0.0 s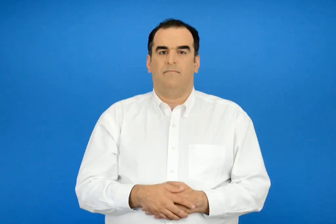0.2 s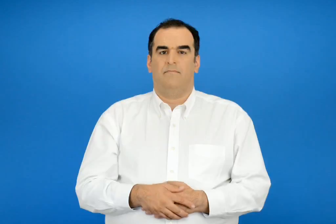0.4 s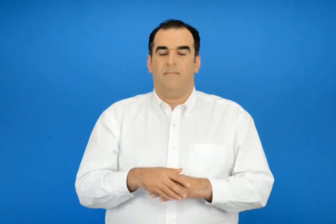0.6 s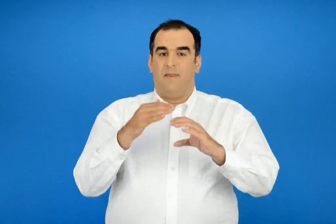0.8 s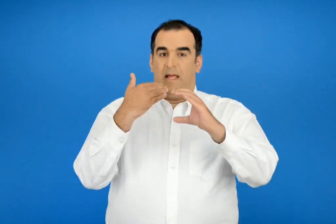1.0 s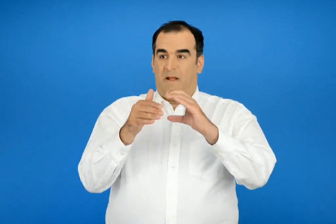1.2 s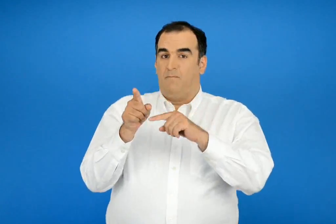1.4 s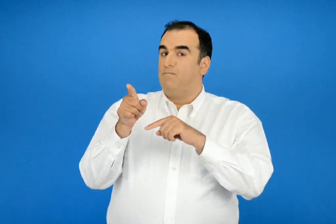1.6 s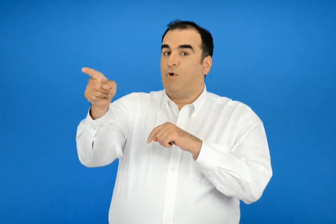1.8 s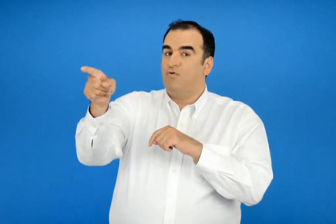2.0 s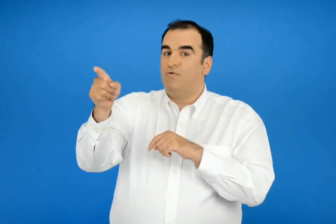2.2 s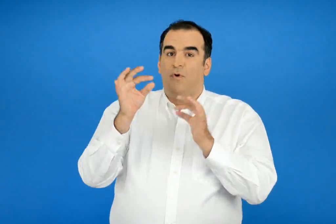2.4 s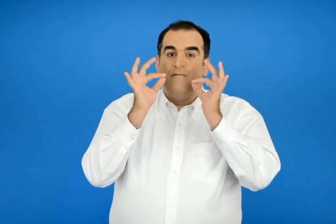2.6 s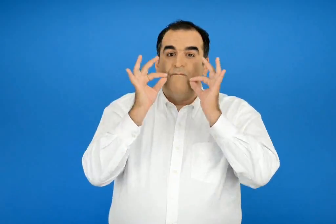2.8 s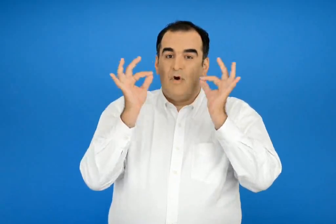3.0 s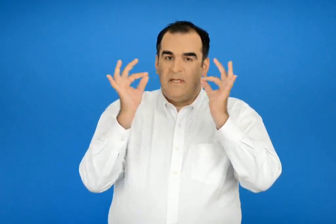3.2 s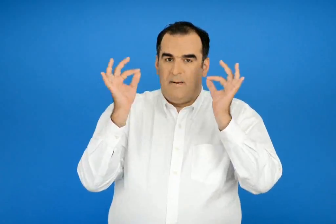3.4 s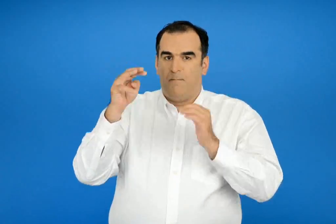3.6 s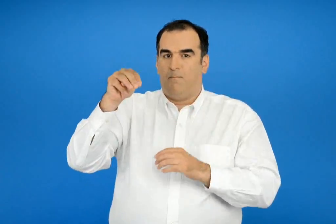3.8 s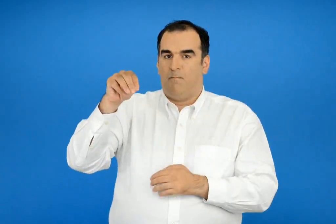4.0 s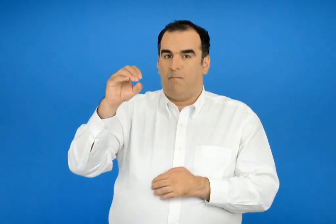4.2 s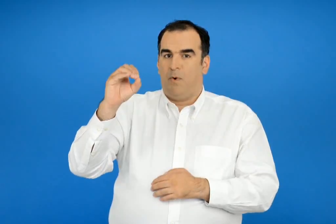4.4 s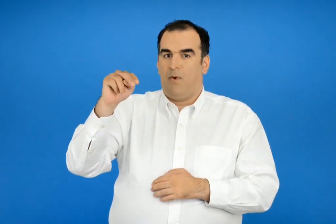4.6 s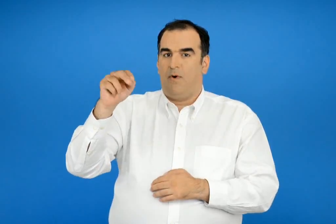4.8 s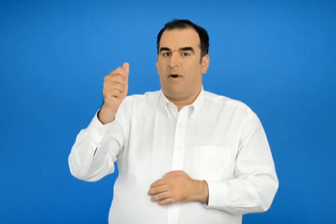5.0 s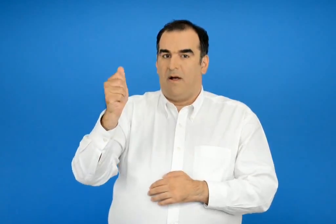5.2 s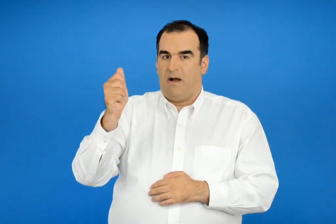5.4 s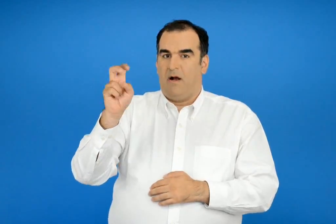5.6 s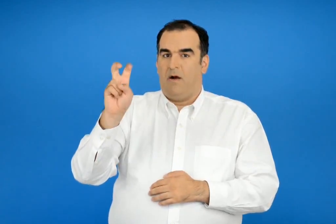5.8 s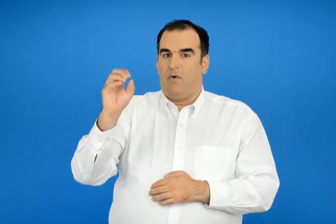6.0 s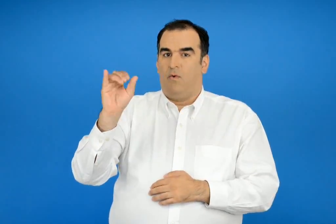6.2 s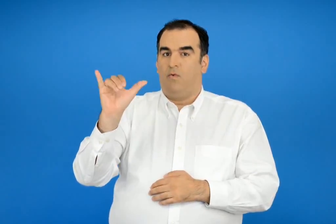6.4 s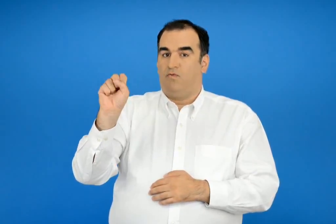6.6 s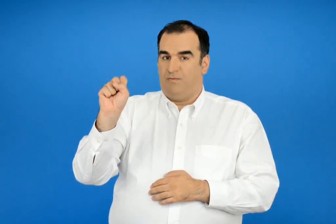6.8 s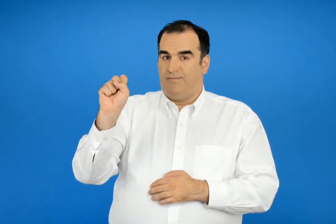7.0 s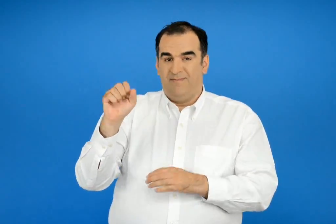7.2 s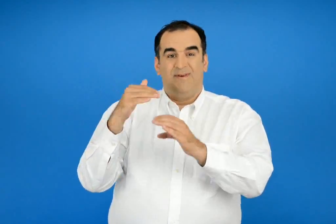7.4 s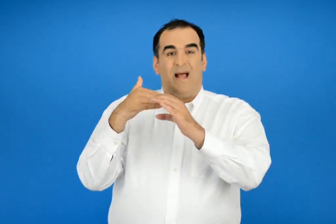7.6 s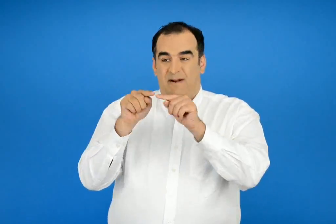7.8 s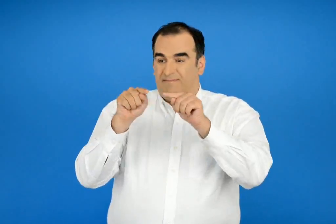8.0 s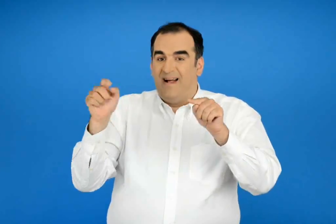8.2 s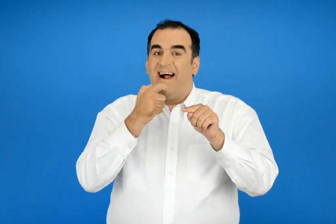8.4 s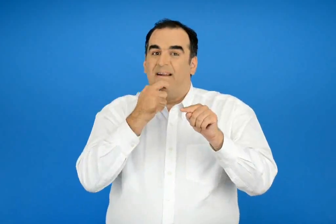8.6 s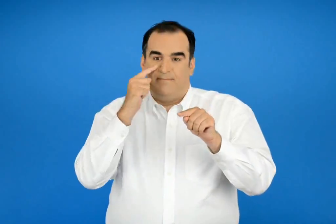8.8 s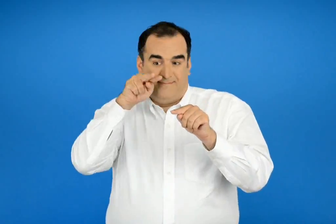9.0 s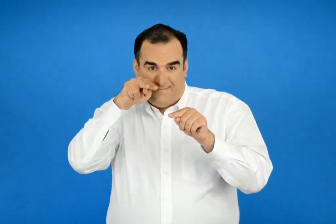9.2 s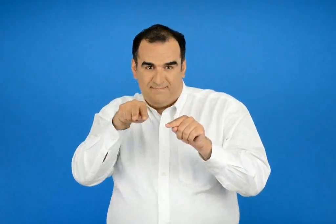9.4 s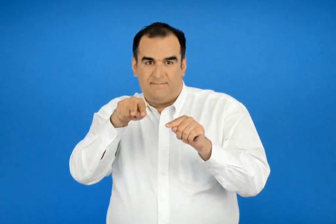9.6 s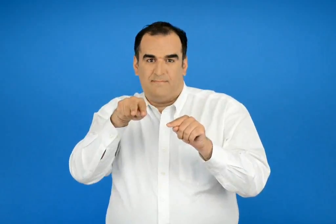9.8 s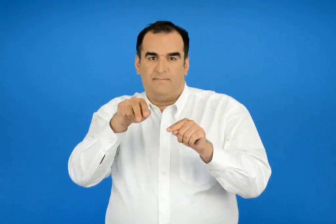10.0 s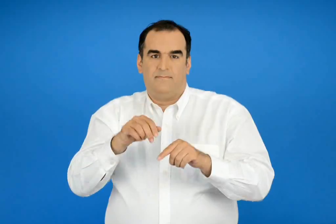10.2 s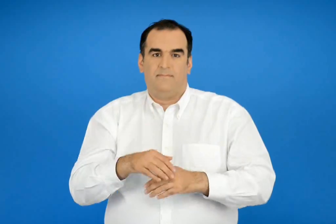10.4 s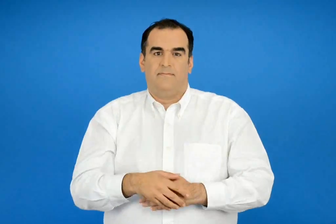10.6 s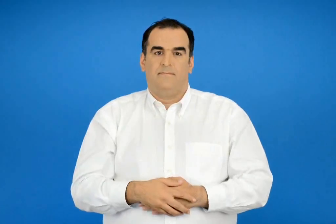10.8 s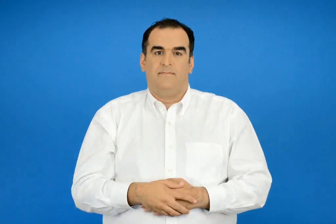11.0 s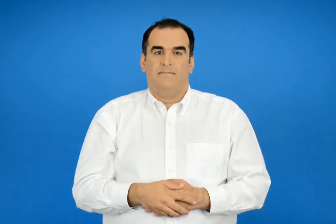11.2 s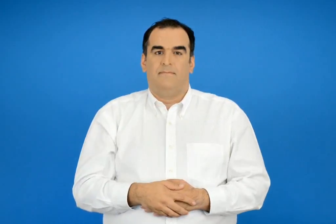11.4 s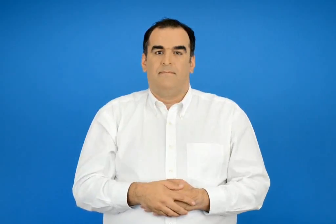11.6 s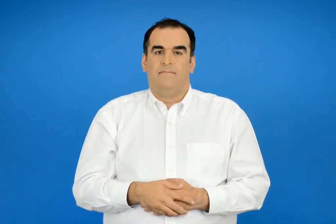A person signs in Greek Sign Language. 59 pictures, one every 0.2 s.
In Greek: προς φώκια μονάχους
